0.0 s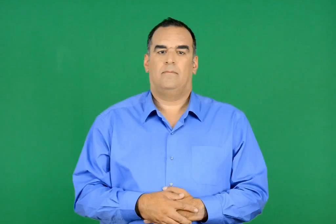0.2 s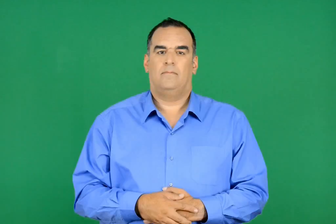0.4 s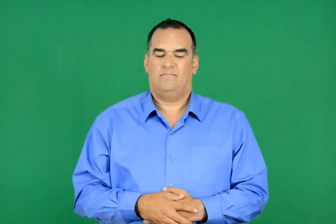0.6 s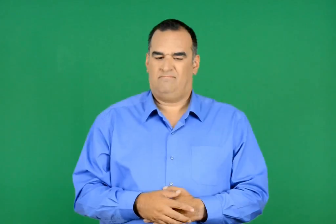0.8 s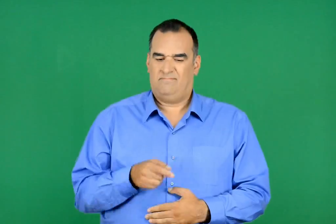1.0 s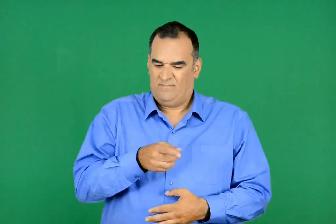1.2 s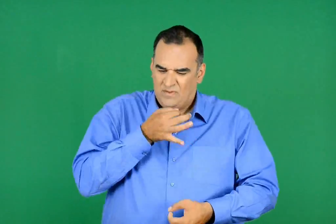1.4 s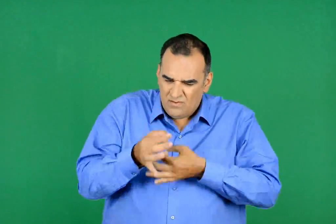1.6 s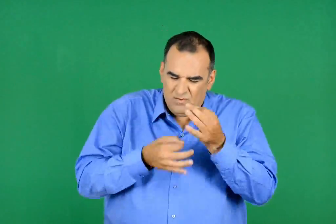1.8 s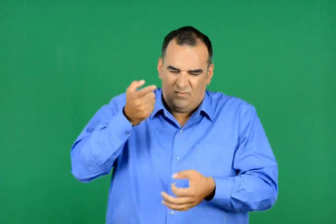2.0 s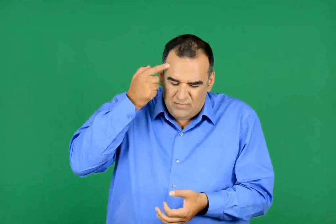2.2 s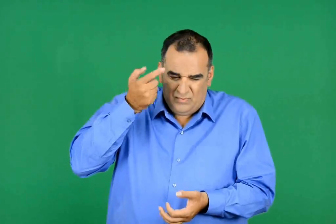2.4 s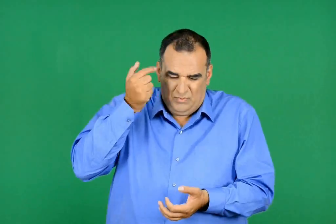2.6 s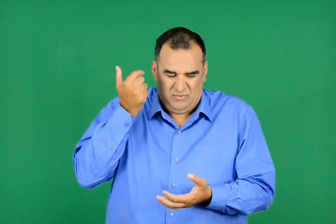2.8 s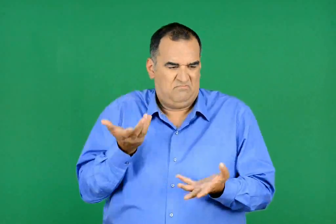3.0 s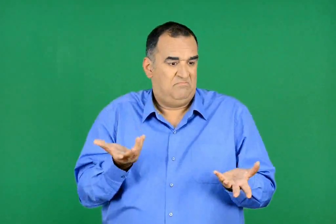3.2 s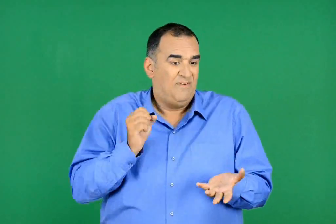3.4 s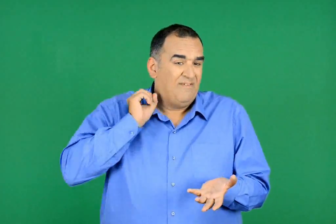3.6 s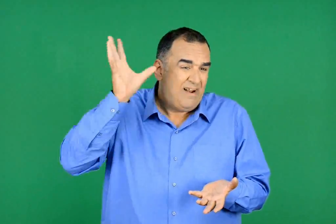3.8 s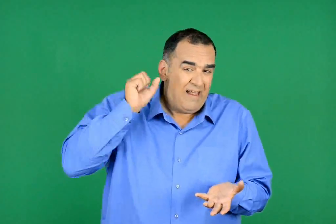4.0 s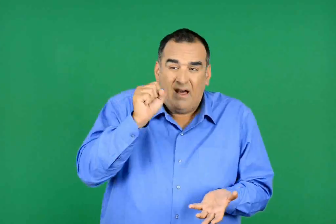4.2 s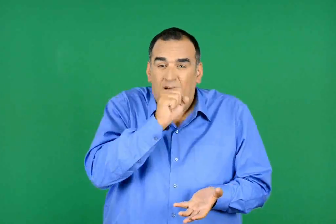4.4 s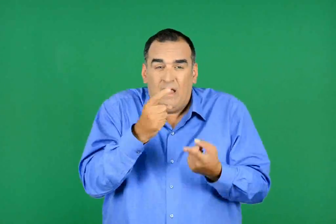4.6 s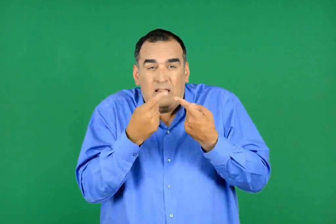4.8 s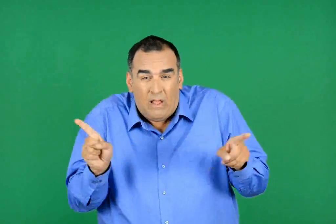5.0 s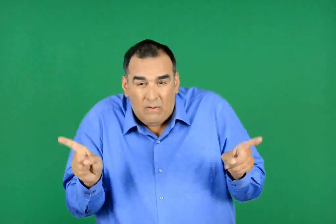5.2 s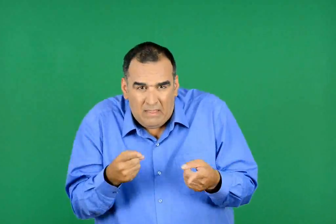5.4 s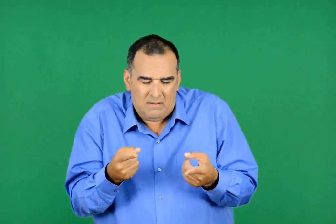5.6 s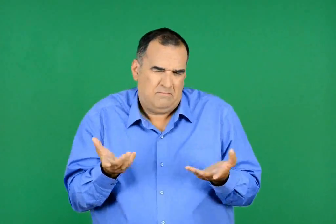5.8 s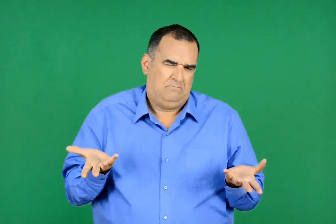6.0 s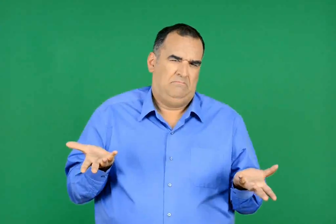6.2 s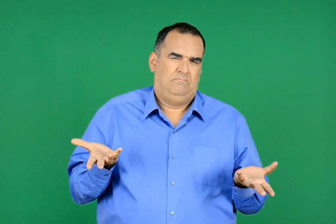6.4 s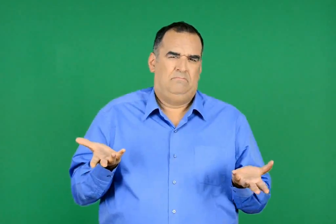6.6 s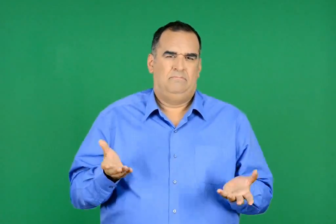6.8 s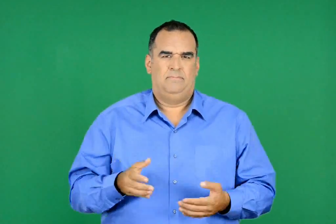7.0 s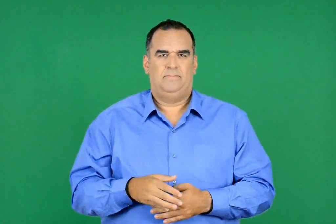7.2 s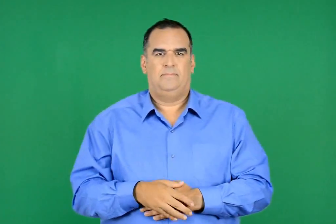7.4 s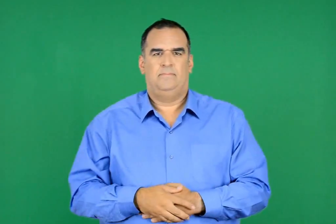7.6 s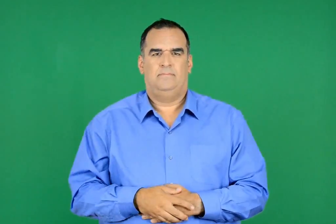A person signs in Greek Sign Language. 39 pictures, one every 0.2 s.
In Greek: μην της γεμίζεις το κεφάλι µε ανοησίες. άκου , φάλαινες που τραγουδάνε
